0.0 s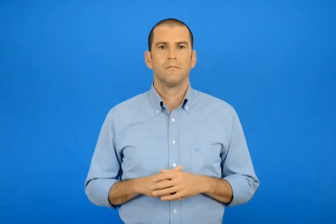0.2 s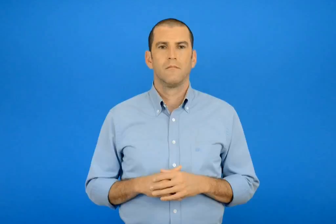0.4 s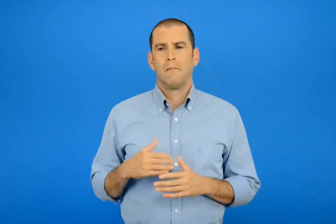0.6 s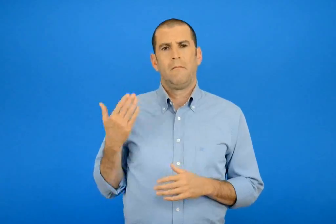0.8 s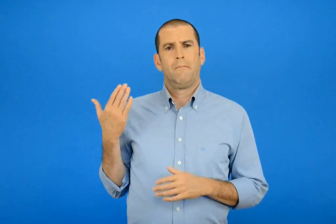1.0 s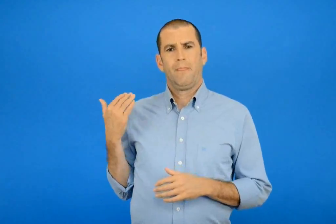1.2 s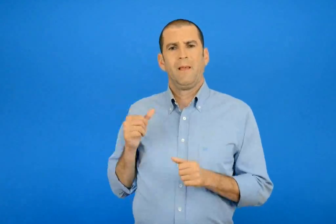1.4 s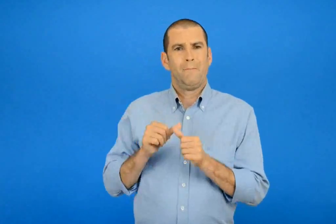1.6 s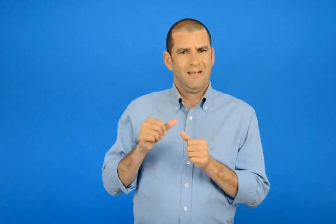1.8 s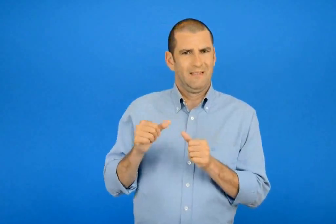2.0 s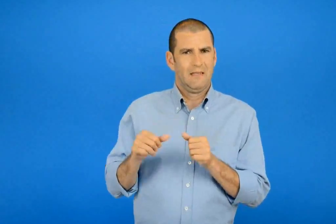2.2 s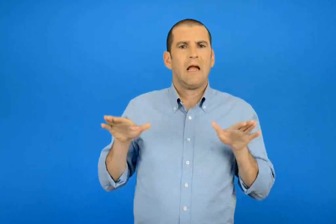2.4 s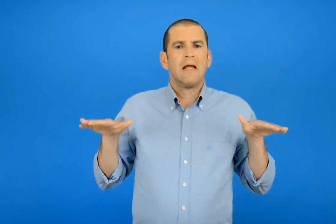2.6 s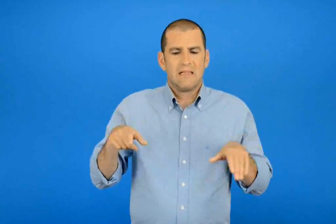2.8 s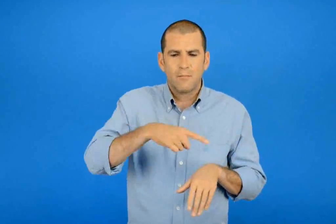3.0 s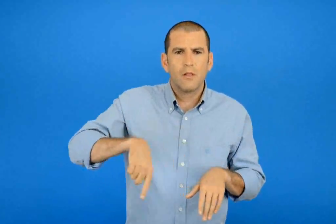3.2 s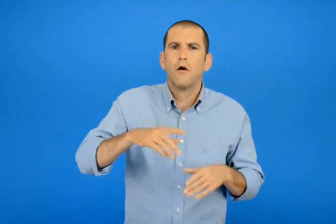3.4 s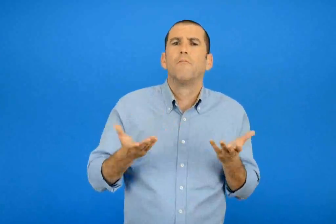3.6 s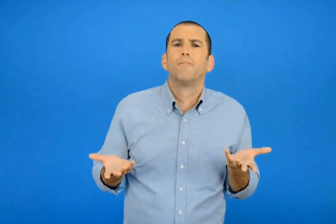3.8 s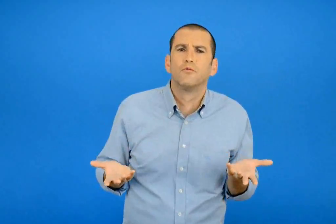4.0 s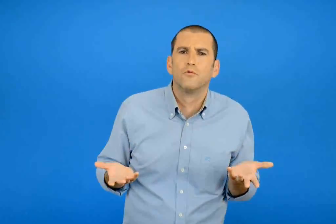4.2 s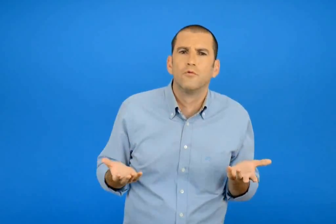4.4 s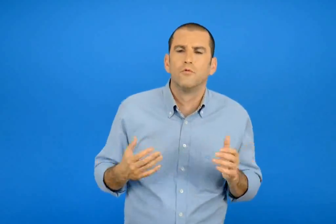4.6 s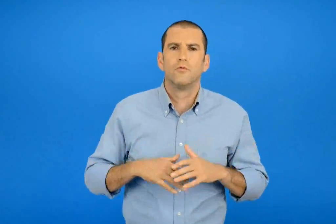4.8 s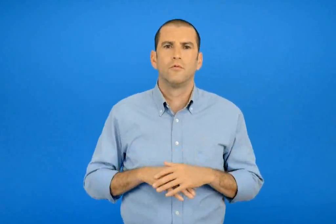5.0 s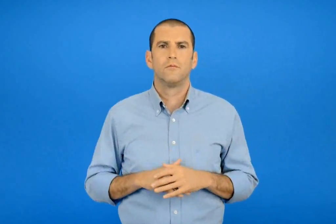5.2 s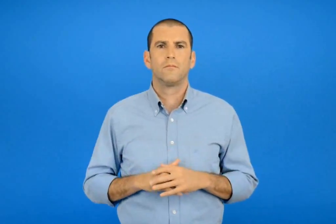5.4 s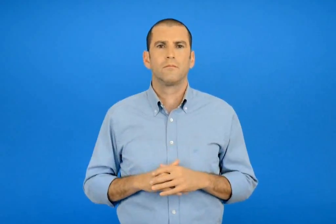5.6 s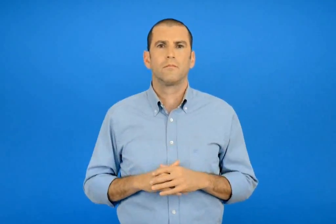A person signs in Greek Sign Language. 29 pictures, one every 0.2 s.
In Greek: πως ήταν τα πουλιά πριν από μερικούς μήνες ;
